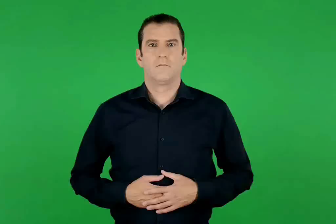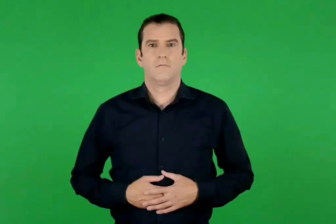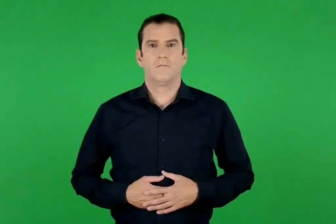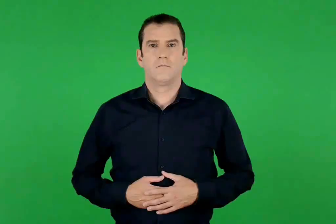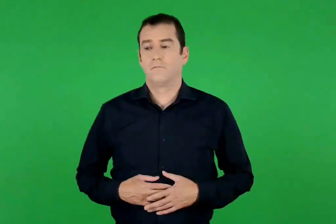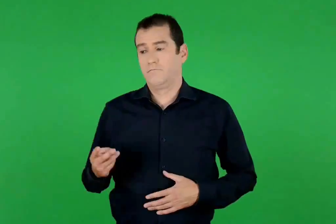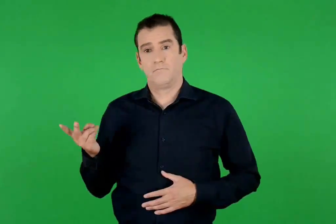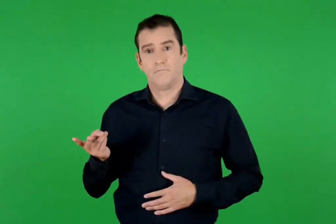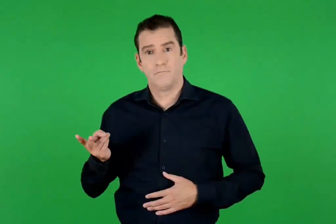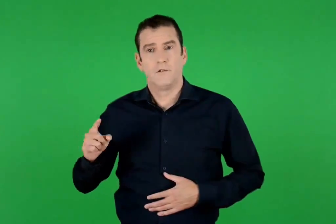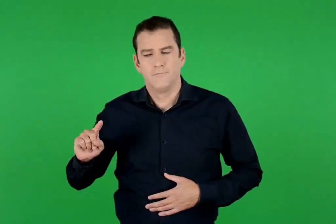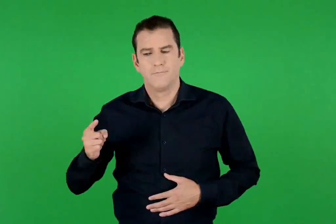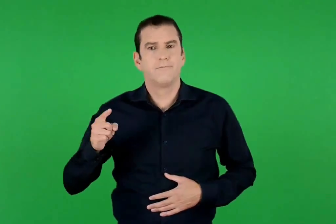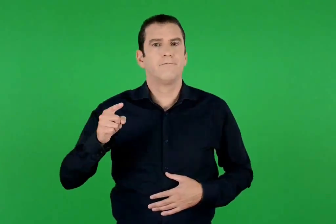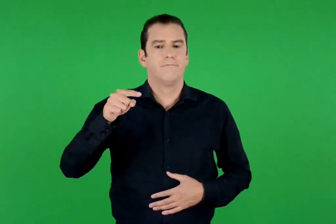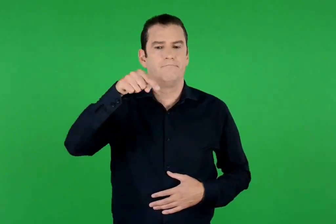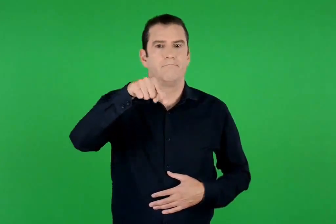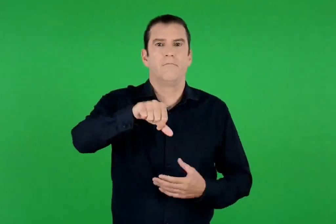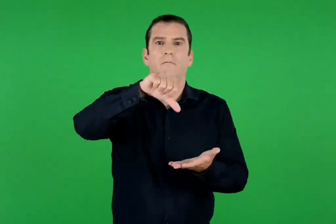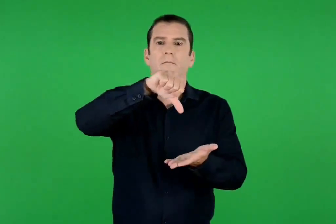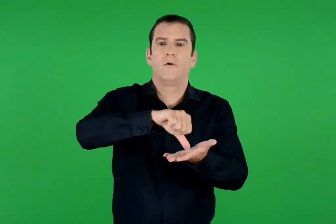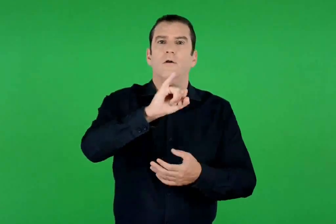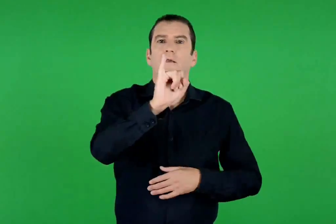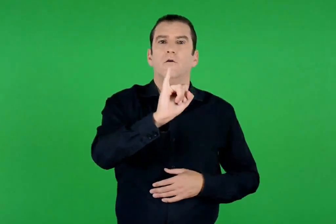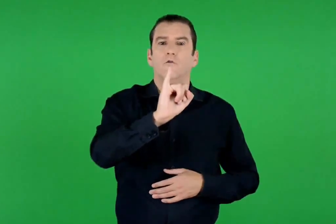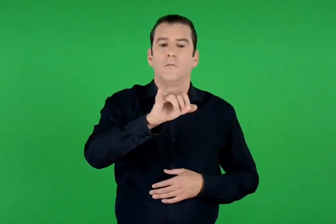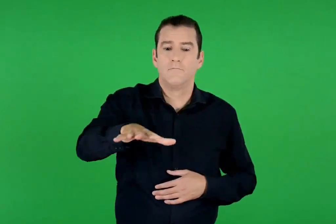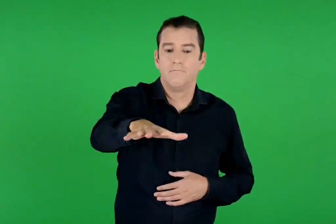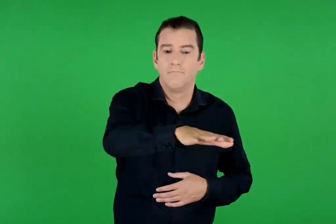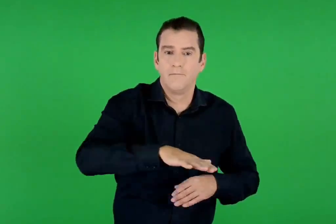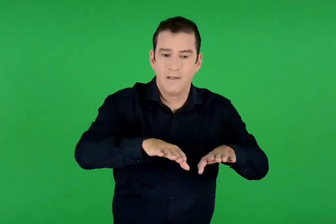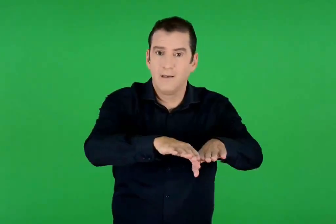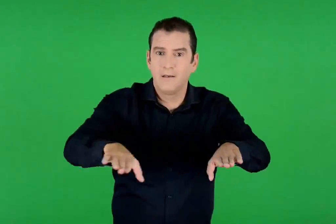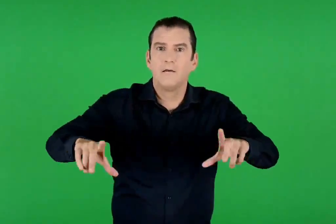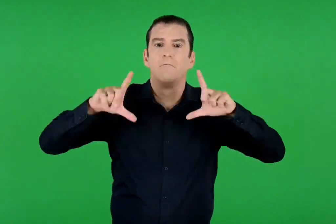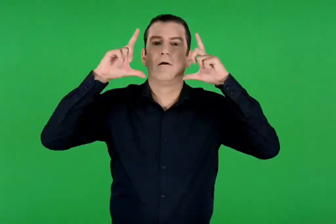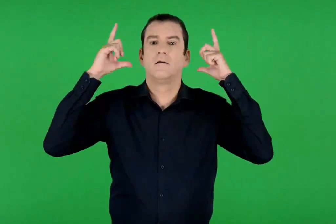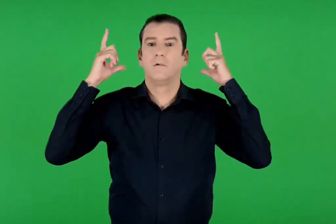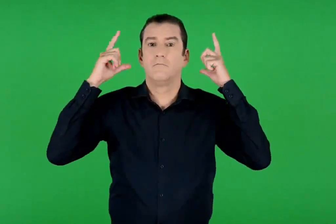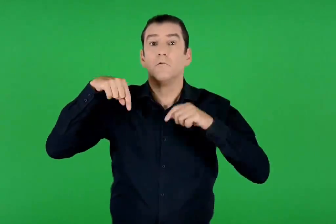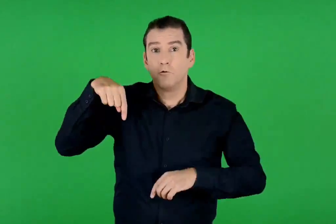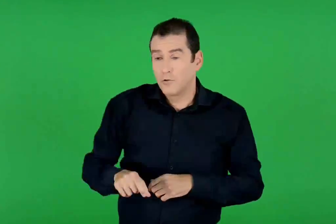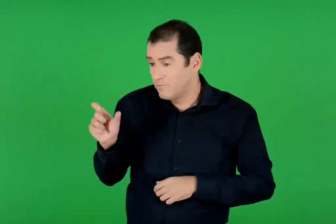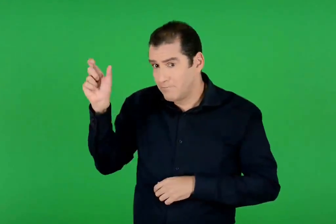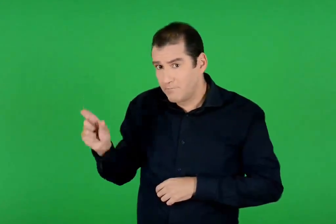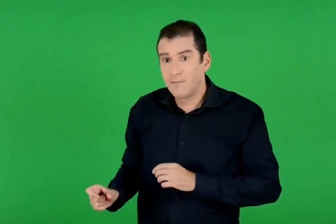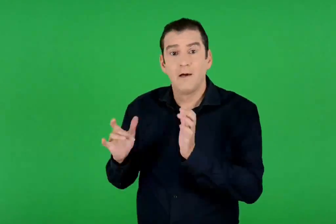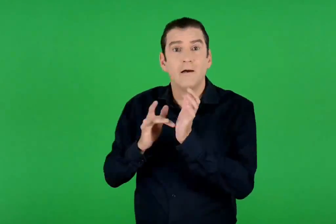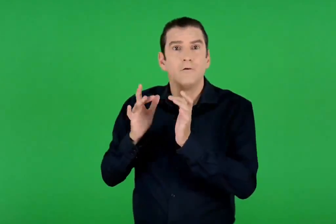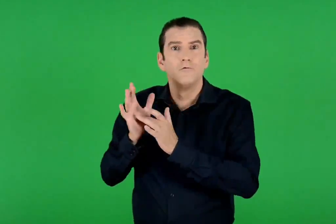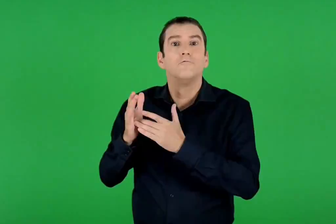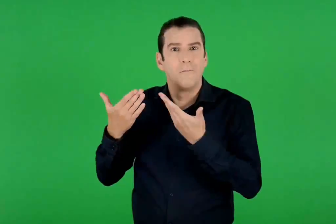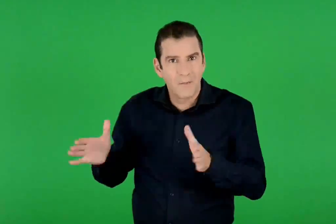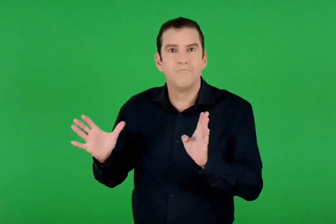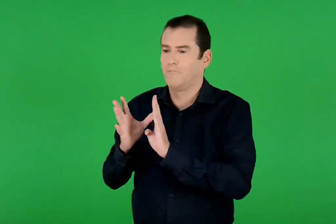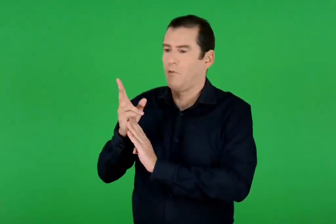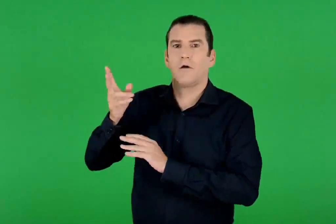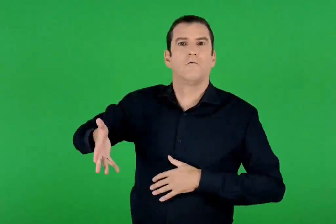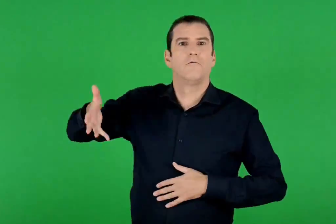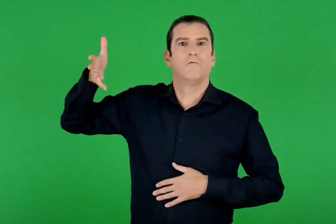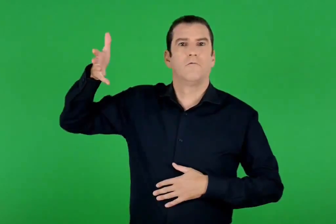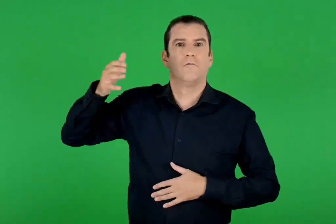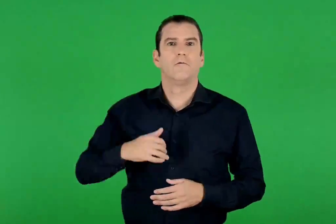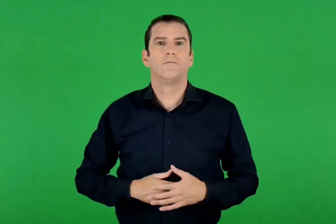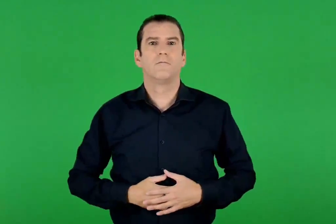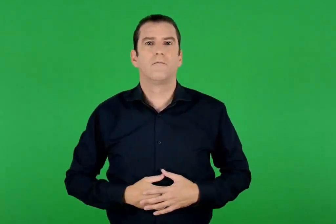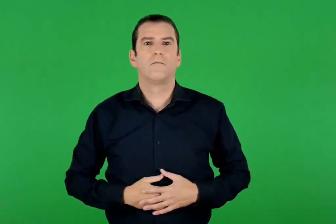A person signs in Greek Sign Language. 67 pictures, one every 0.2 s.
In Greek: κινάν στα ιεροσόλυμα , στη γη την αγιασμένη , και φέτος που να ο ιησούς δώδεκα πια χρονώ εμείς
